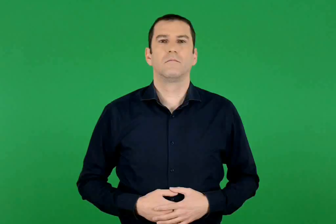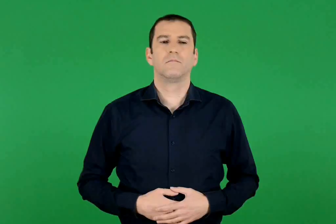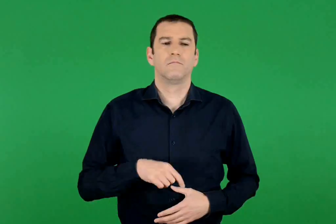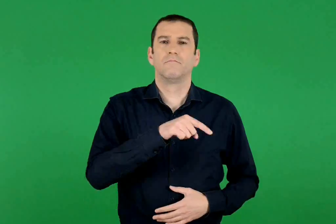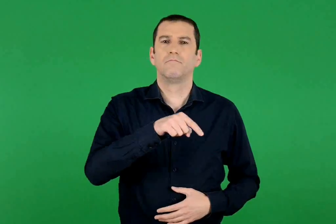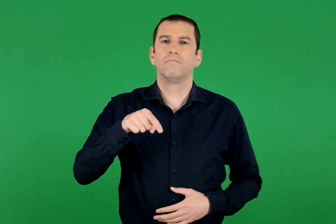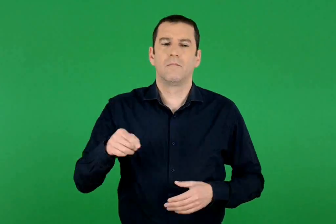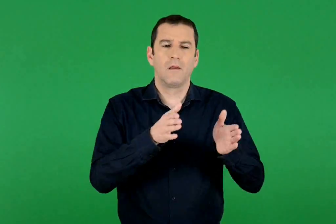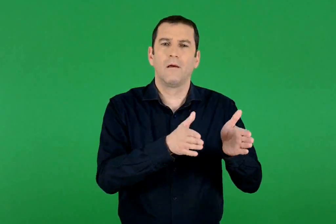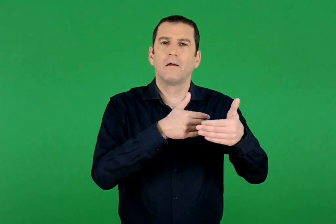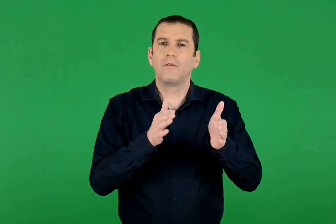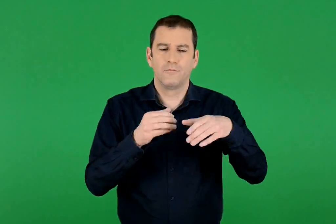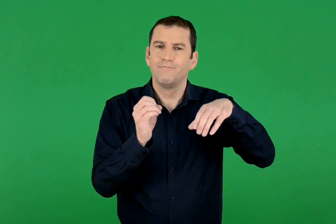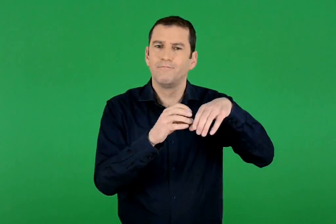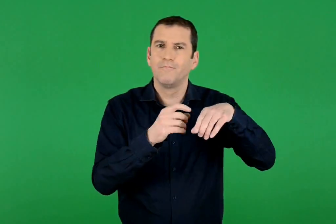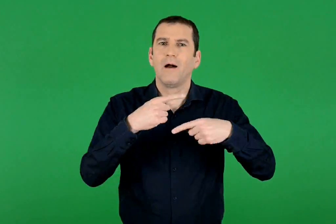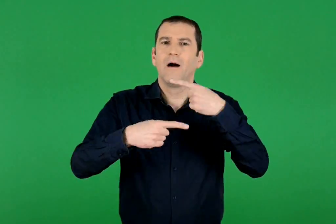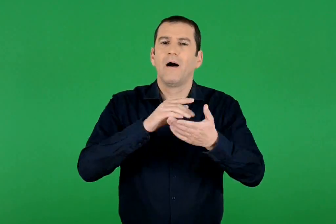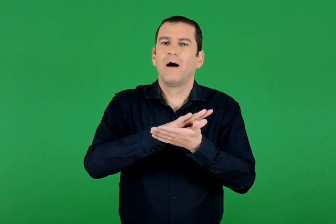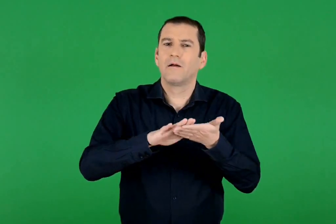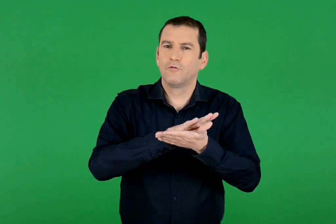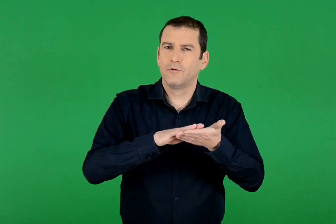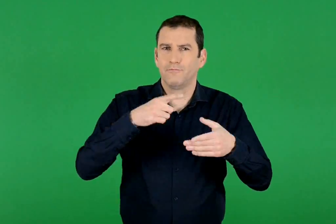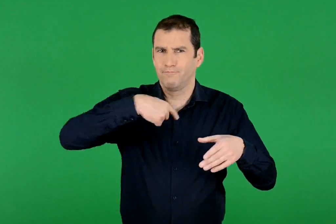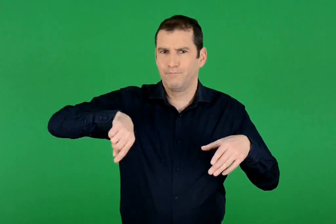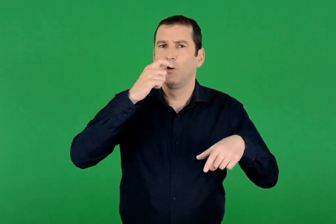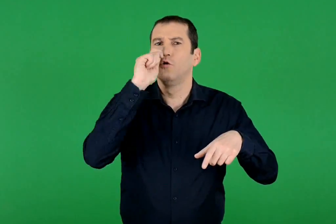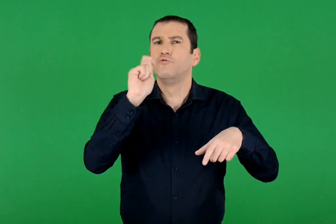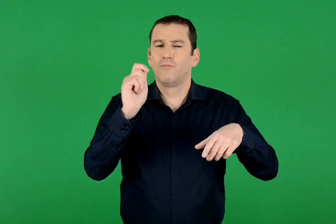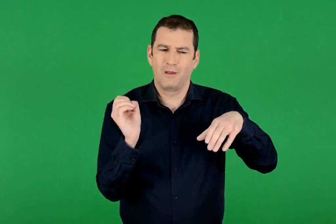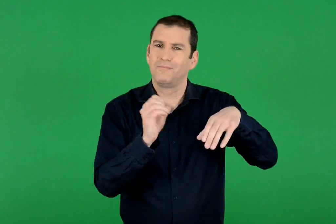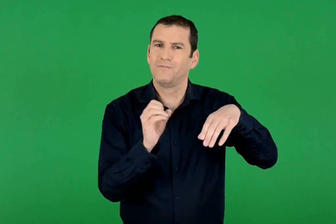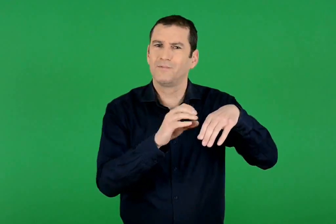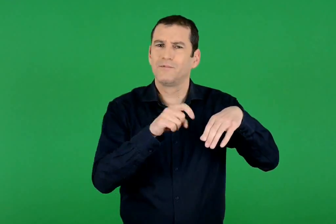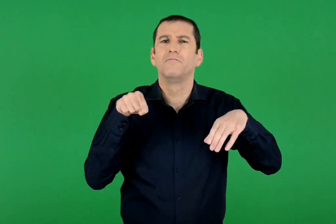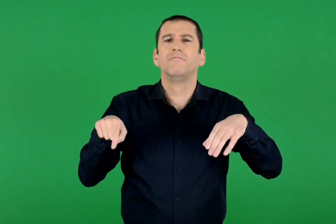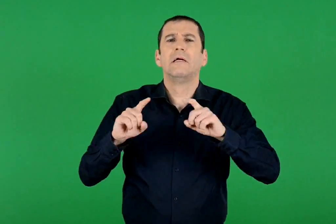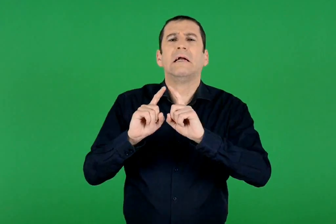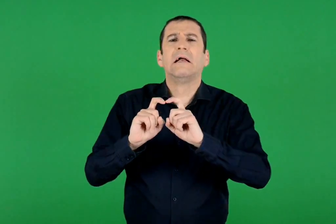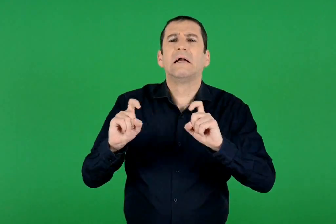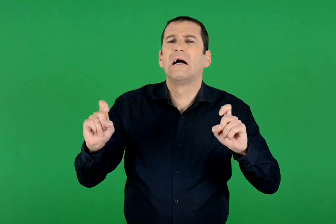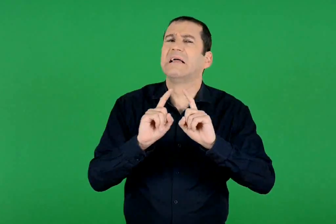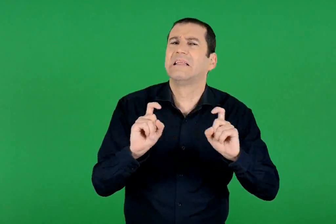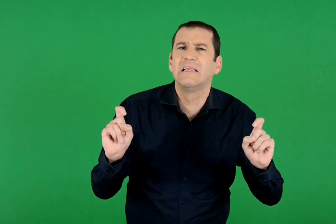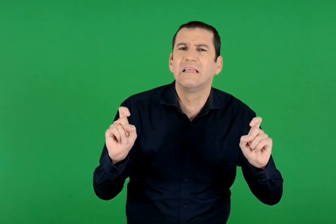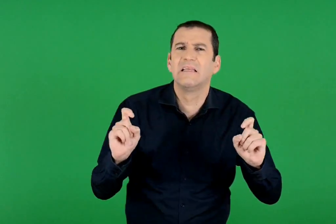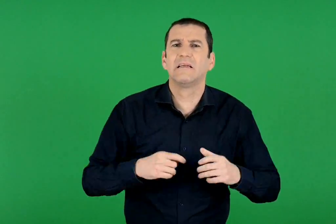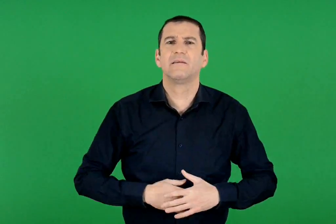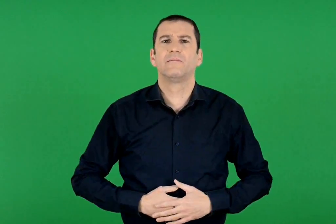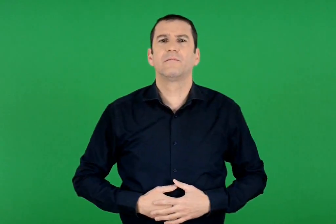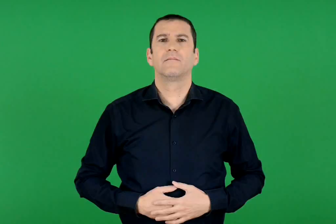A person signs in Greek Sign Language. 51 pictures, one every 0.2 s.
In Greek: από ποια υλικά είναι τα σκουπίδια που ρίχνουμε στους κάδους ανακύκλωσης ;
